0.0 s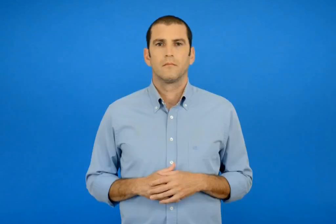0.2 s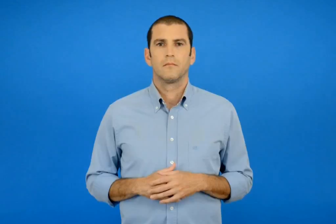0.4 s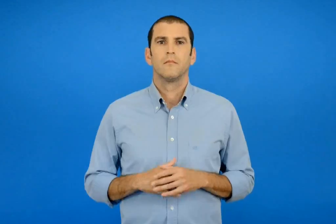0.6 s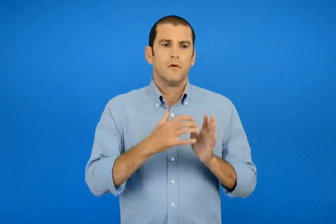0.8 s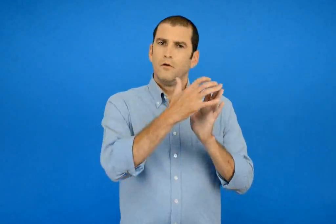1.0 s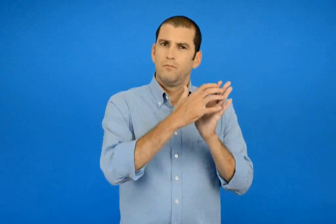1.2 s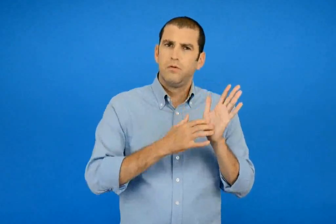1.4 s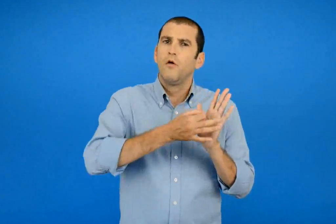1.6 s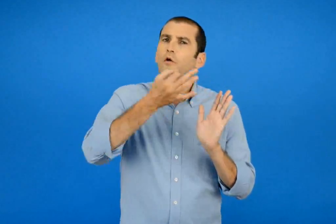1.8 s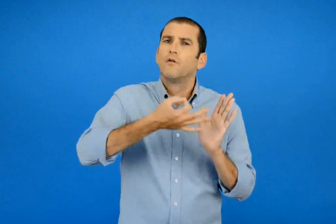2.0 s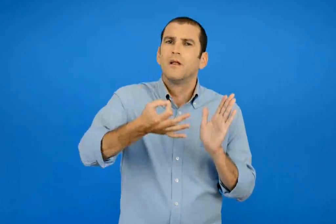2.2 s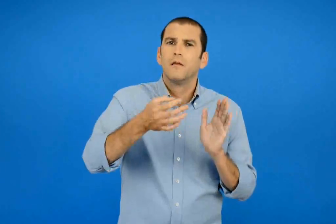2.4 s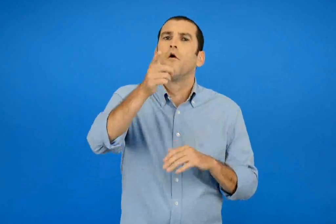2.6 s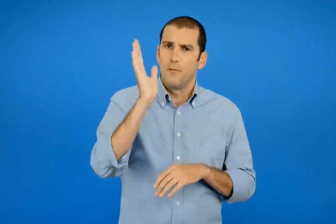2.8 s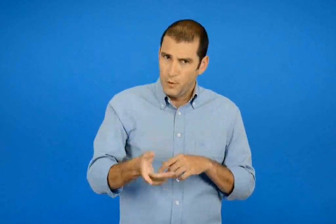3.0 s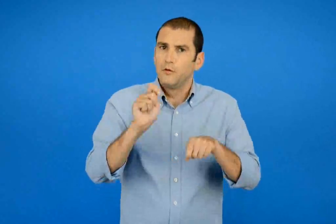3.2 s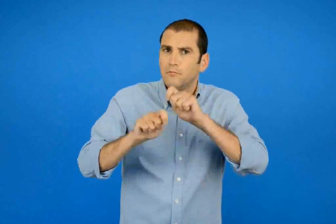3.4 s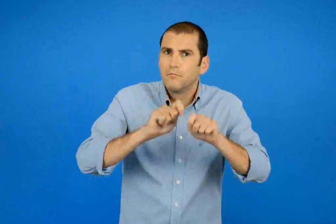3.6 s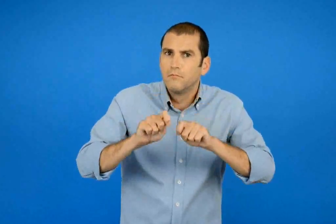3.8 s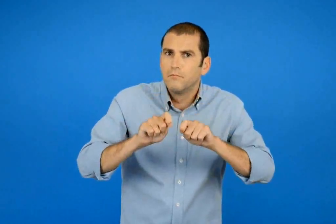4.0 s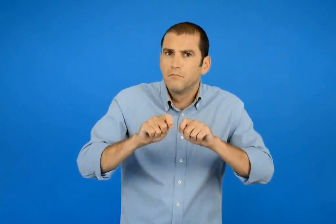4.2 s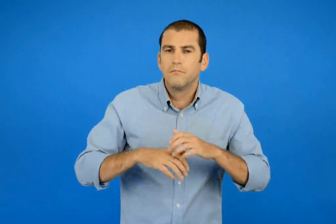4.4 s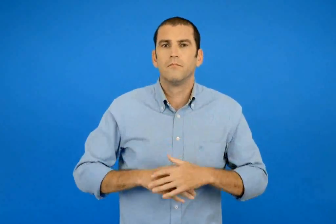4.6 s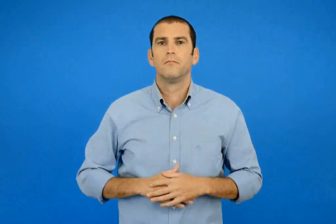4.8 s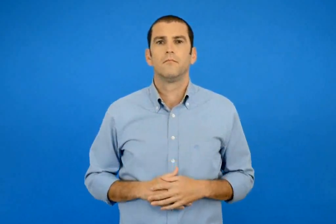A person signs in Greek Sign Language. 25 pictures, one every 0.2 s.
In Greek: μπορείς να φτιάξεις οτιδήποτε λέει ;
